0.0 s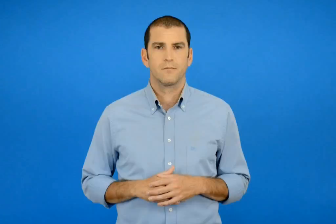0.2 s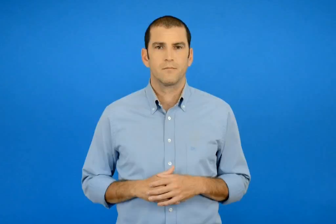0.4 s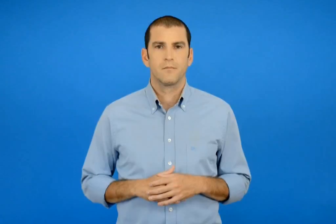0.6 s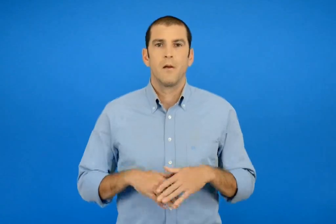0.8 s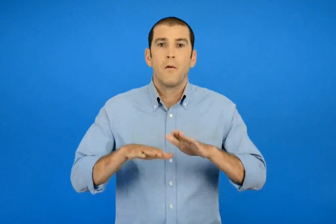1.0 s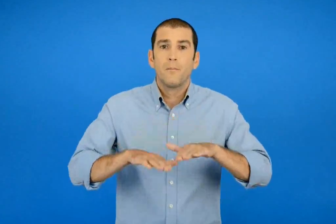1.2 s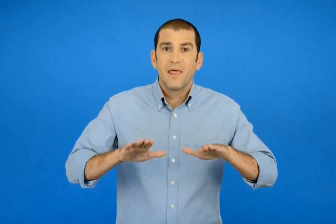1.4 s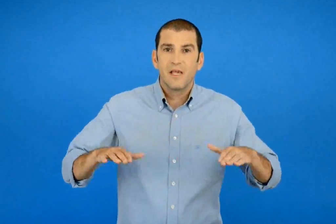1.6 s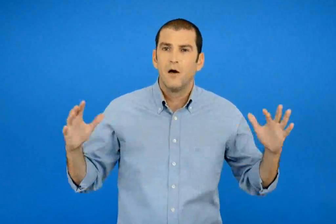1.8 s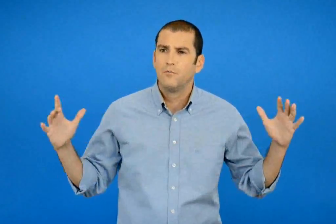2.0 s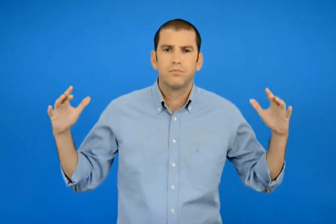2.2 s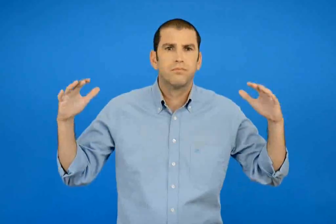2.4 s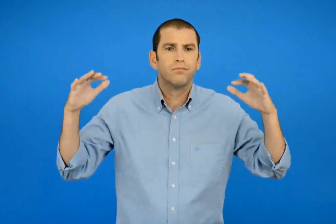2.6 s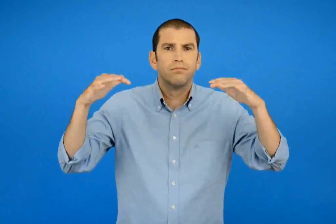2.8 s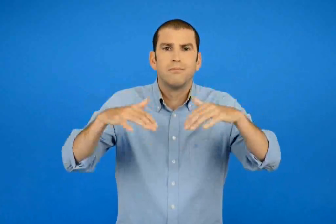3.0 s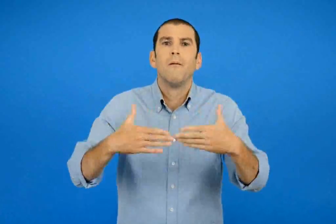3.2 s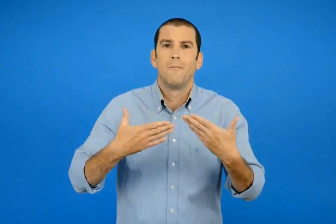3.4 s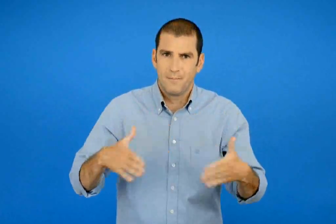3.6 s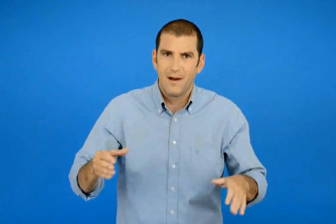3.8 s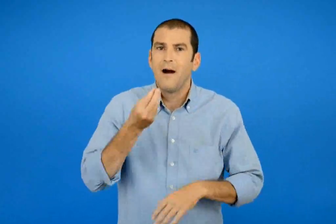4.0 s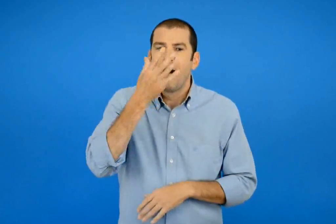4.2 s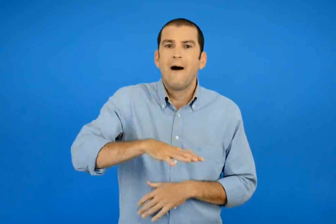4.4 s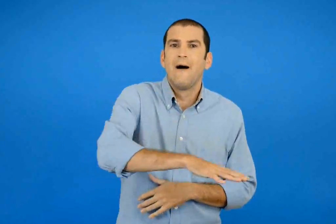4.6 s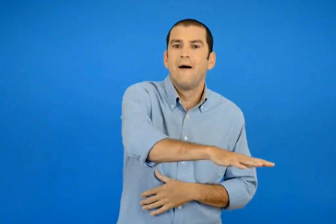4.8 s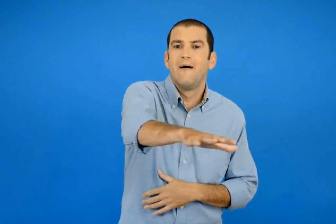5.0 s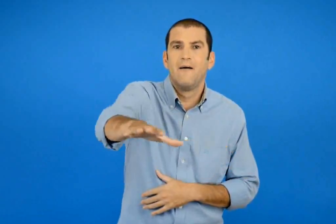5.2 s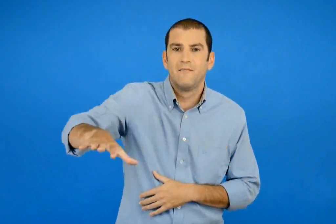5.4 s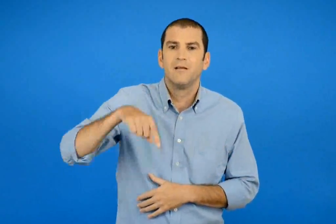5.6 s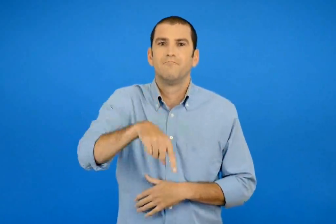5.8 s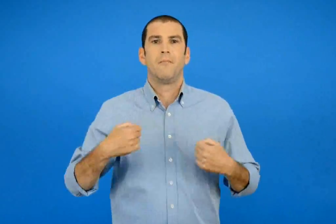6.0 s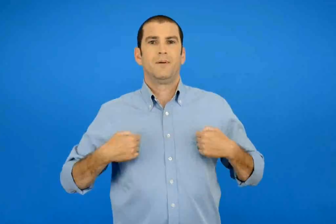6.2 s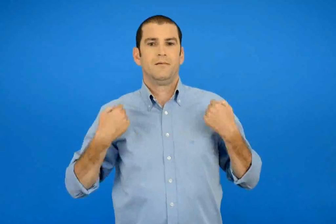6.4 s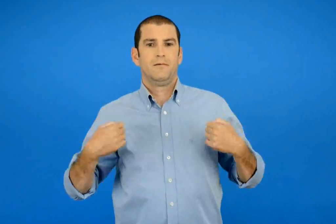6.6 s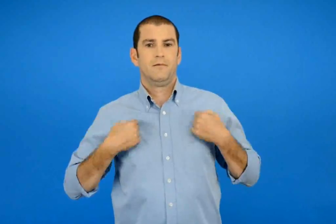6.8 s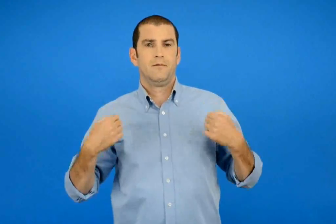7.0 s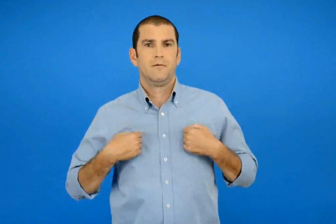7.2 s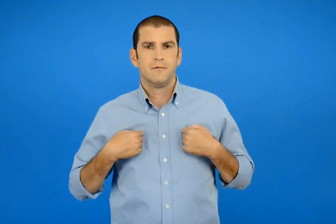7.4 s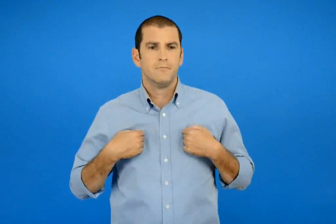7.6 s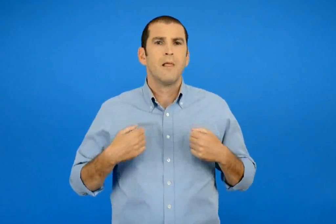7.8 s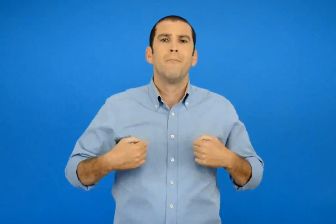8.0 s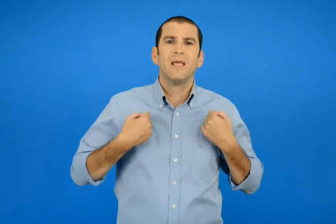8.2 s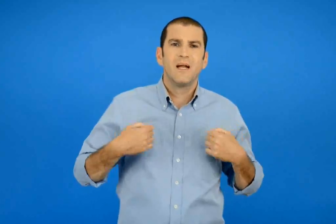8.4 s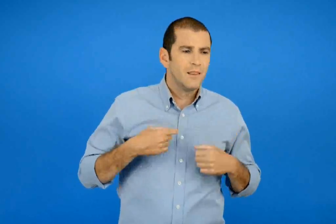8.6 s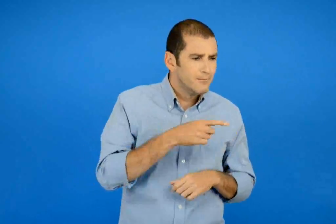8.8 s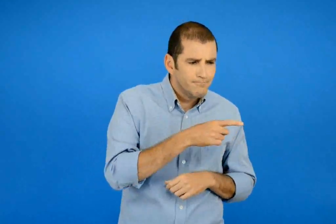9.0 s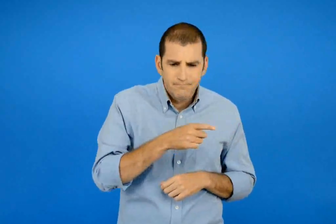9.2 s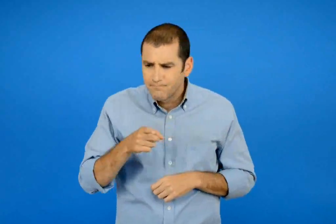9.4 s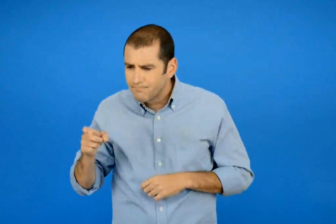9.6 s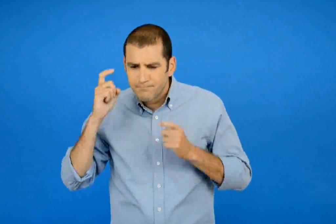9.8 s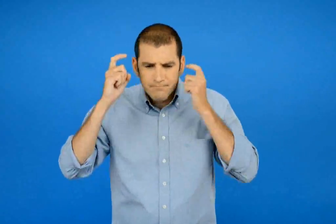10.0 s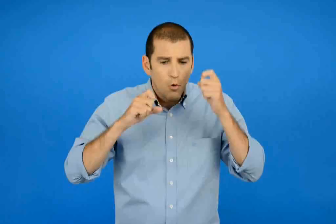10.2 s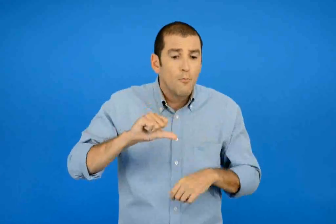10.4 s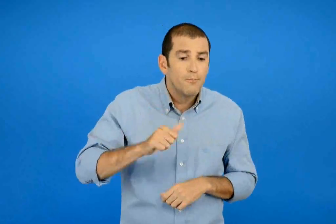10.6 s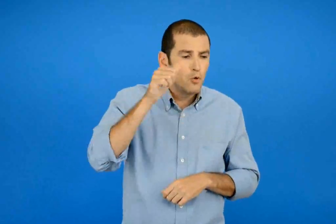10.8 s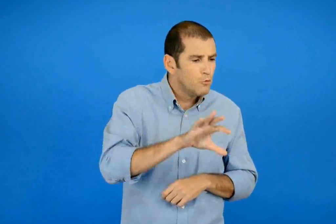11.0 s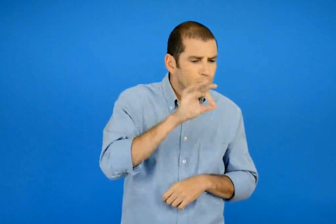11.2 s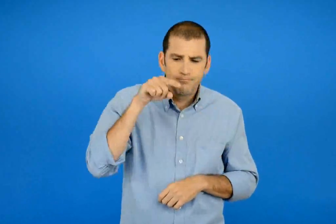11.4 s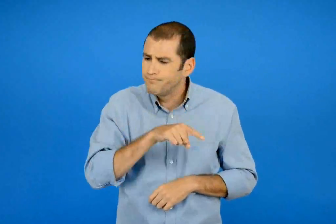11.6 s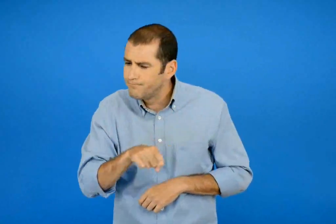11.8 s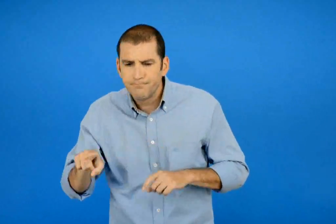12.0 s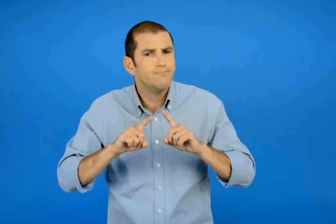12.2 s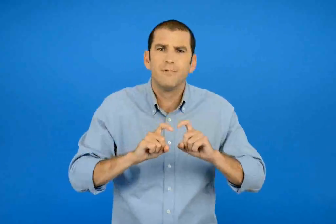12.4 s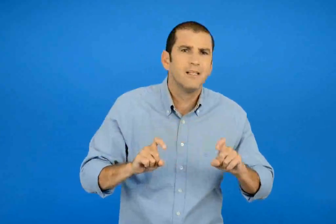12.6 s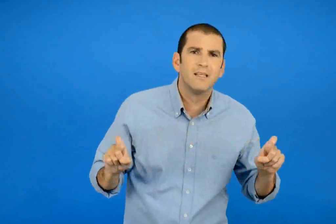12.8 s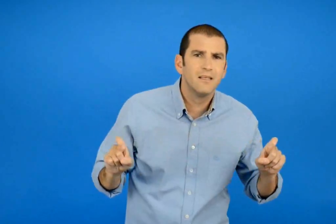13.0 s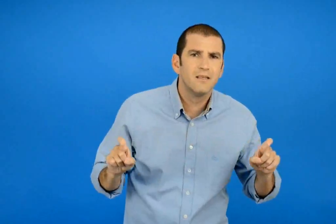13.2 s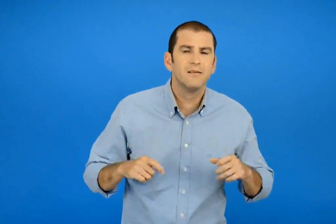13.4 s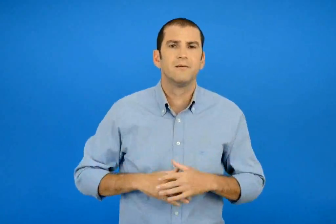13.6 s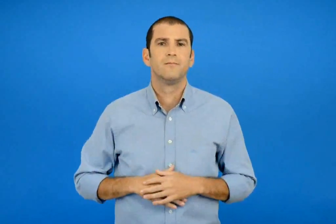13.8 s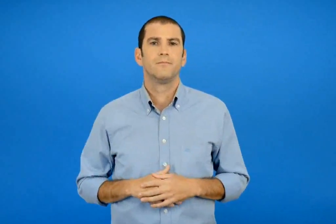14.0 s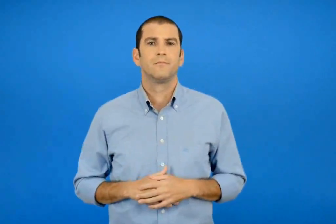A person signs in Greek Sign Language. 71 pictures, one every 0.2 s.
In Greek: μαζευτήκαν τα παιδιά στην αυλή να παίξουν τι παιχνίδι άραγε να πρωτοδιαλέξουν ;
